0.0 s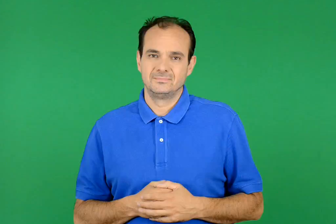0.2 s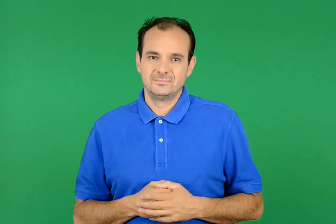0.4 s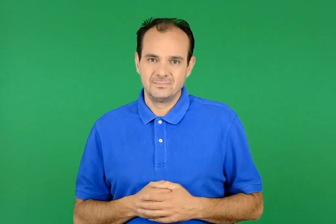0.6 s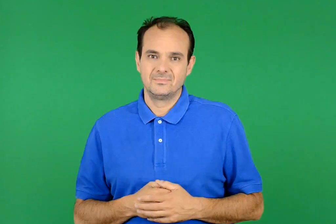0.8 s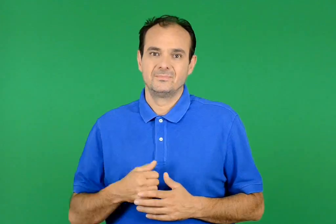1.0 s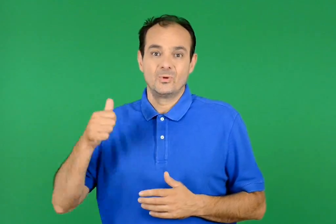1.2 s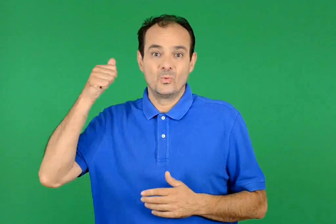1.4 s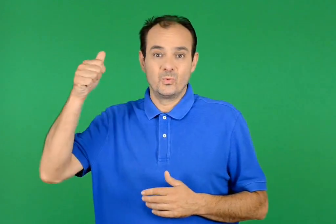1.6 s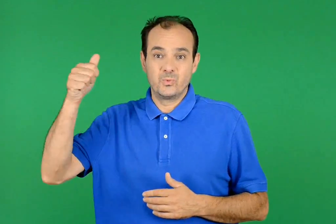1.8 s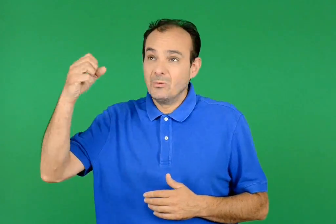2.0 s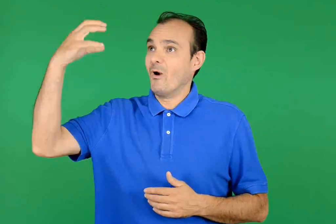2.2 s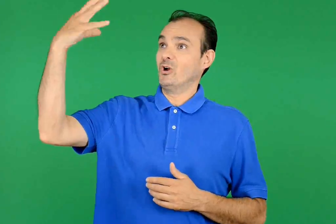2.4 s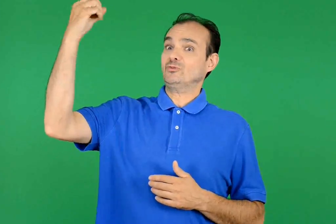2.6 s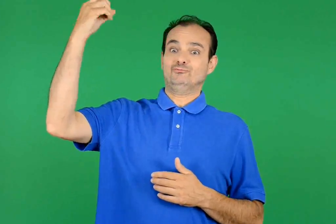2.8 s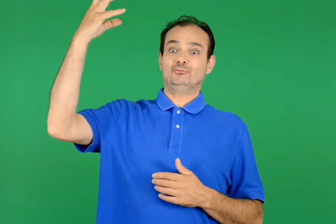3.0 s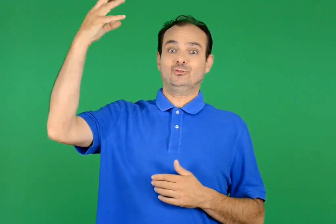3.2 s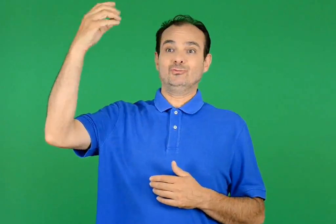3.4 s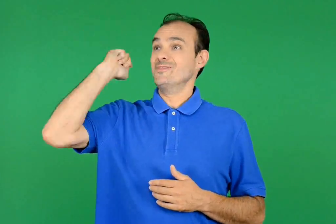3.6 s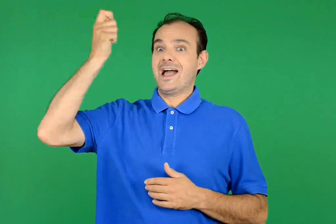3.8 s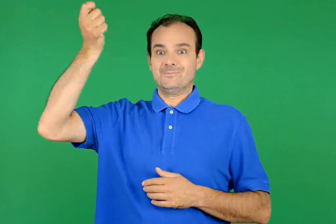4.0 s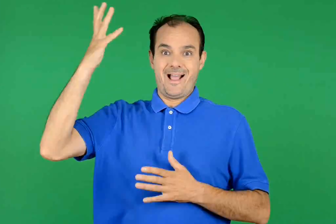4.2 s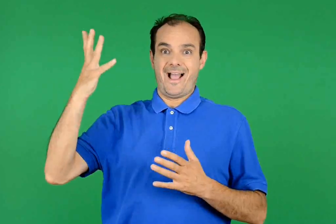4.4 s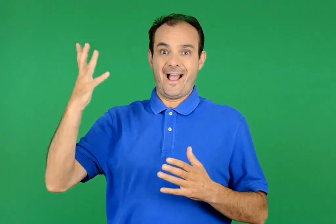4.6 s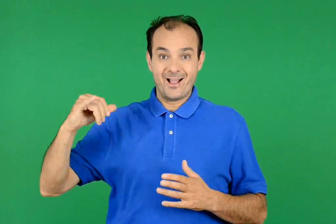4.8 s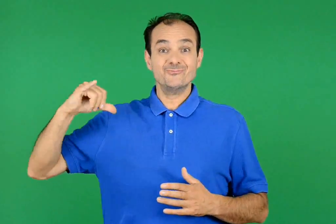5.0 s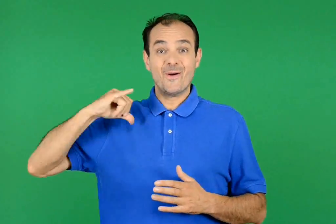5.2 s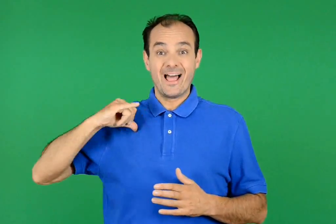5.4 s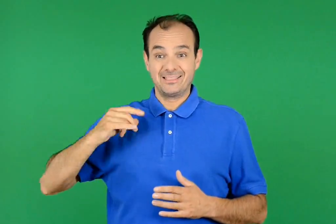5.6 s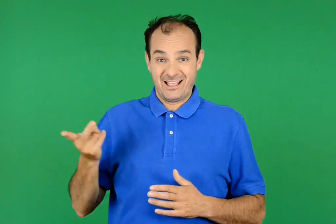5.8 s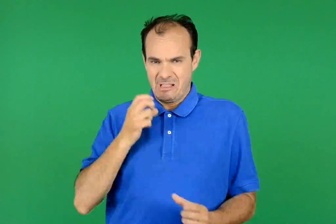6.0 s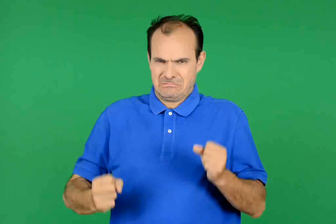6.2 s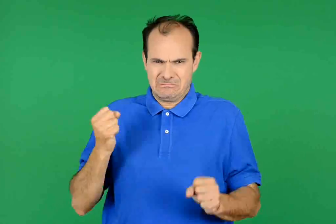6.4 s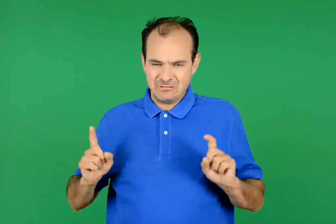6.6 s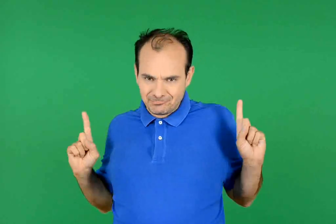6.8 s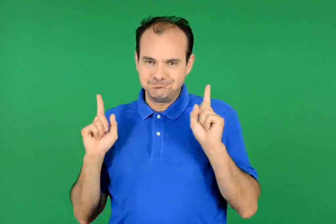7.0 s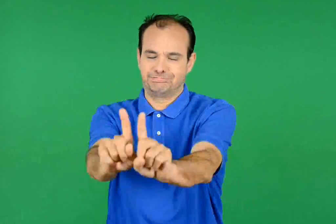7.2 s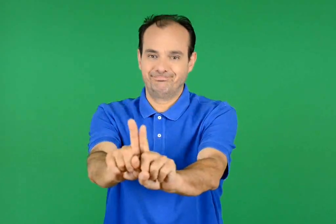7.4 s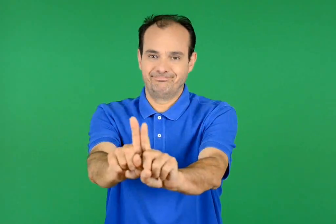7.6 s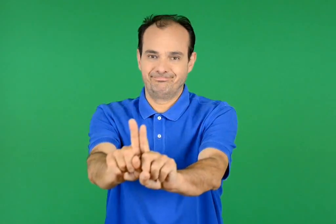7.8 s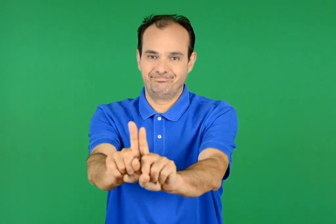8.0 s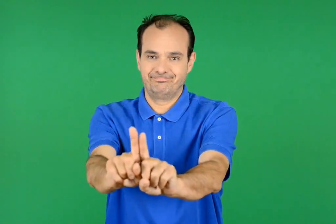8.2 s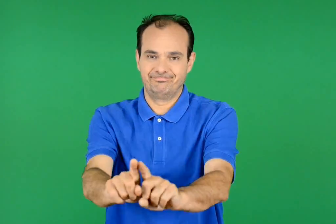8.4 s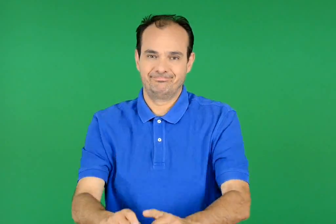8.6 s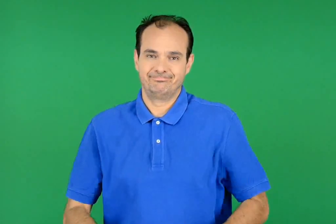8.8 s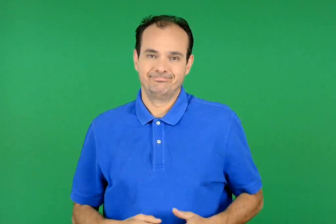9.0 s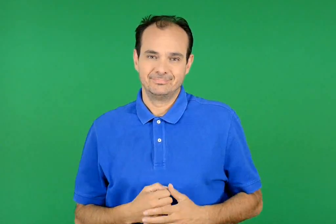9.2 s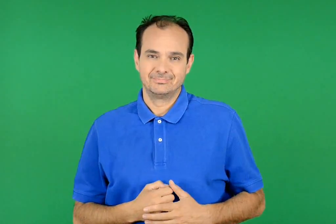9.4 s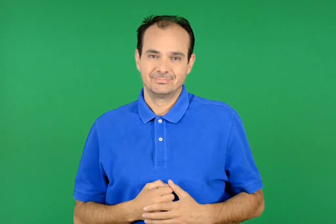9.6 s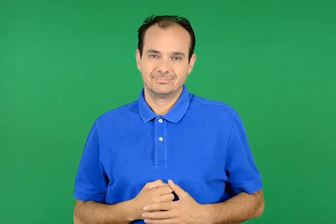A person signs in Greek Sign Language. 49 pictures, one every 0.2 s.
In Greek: μόλις χτυπήσει το κουδούνι για το διάλειμμα , ο μπε και ο ντε τρέχουν στις τουαλέτες
